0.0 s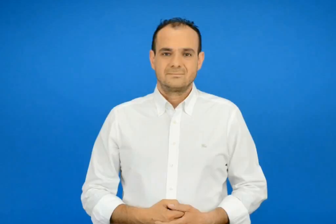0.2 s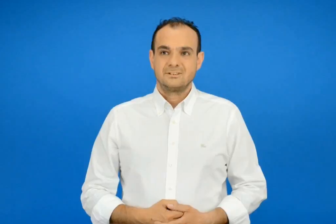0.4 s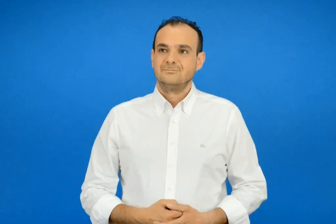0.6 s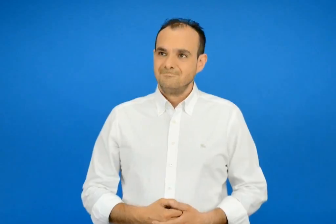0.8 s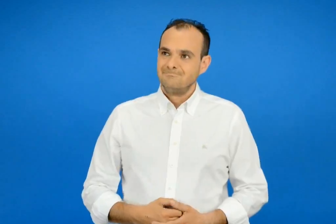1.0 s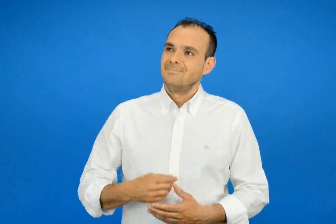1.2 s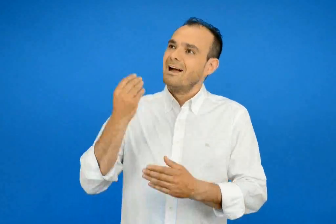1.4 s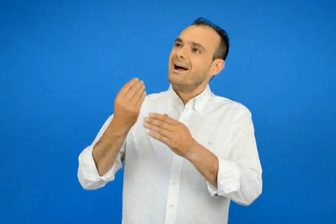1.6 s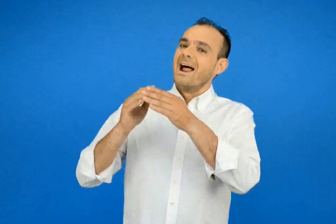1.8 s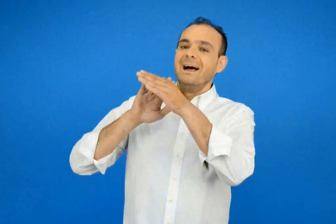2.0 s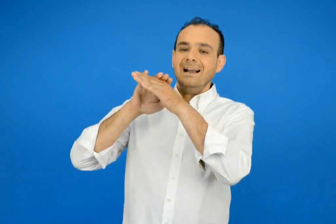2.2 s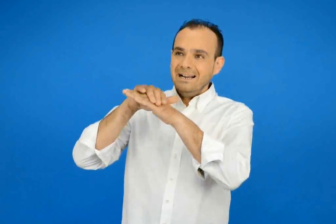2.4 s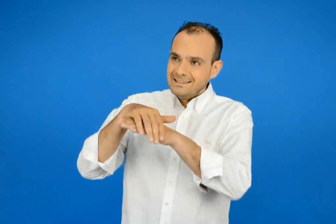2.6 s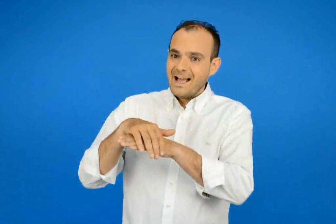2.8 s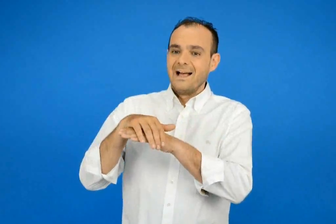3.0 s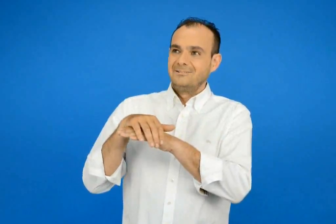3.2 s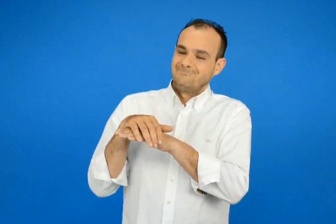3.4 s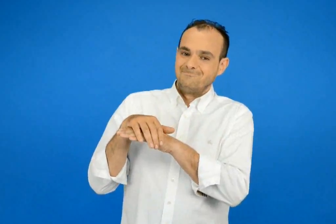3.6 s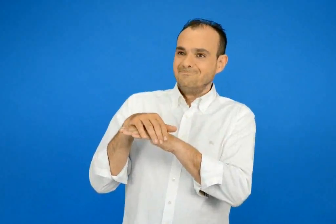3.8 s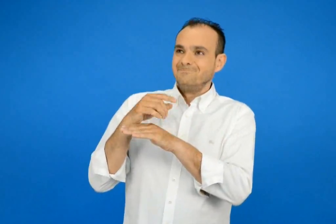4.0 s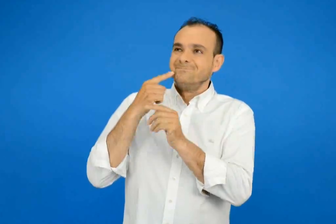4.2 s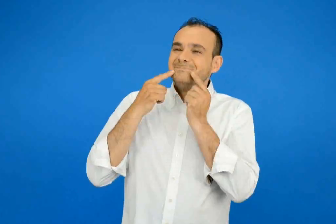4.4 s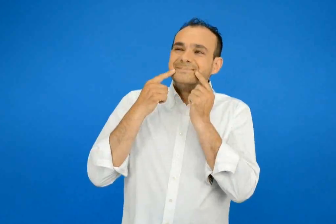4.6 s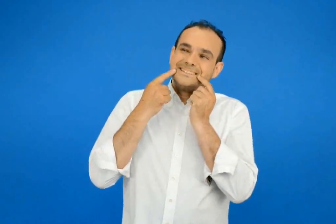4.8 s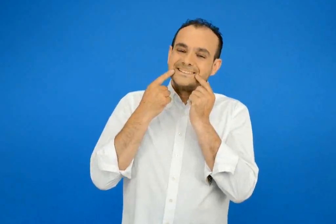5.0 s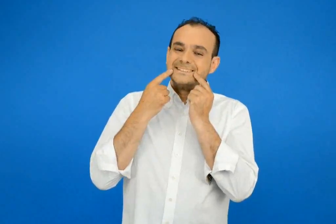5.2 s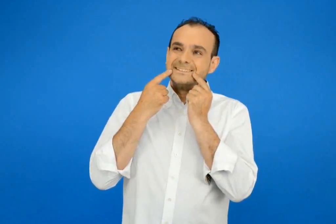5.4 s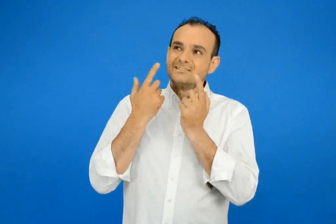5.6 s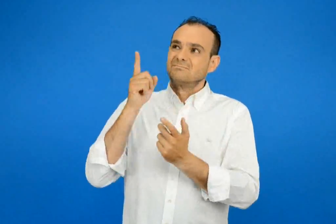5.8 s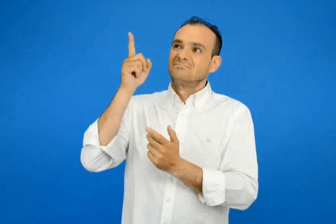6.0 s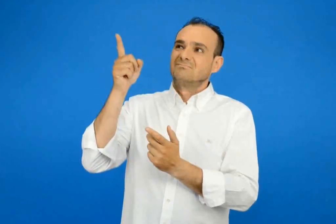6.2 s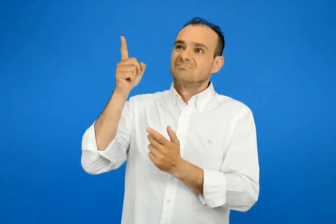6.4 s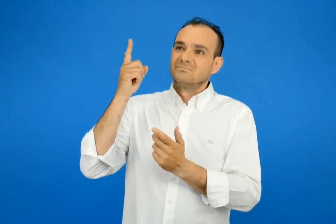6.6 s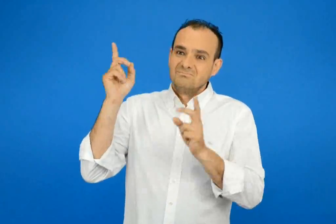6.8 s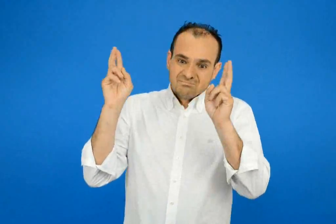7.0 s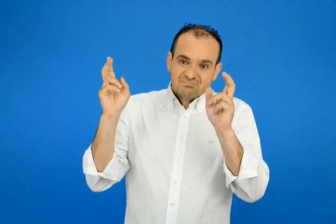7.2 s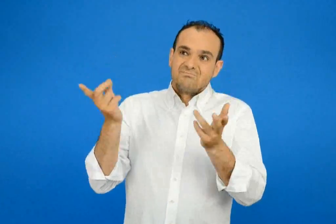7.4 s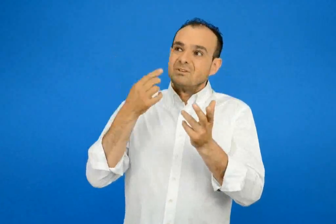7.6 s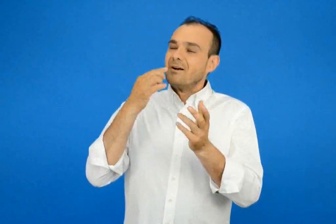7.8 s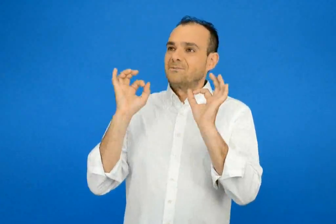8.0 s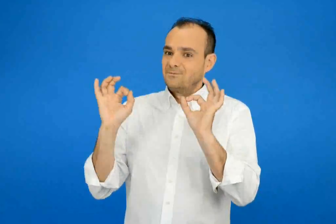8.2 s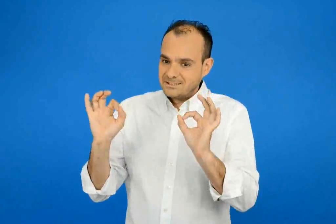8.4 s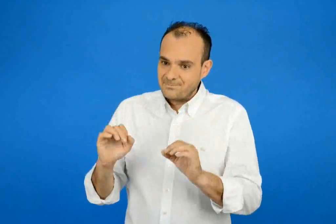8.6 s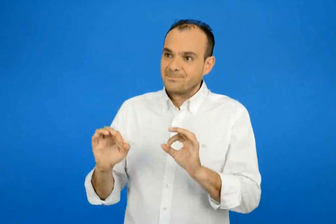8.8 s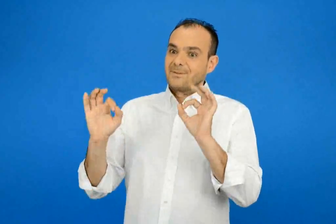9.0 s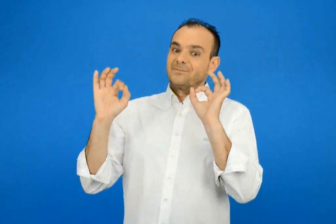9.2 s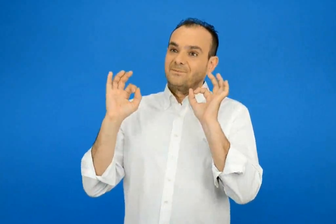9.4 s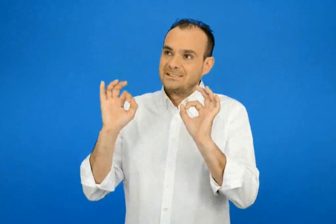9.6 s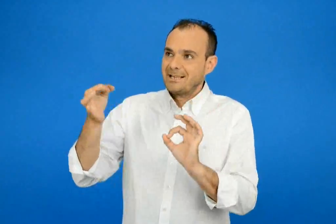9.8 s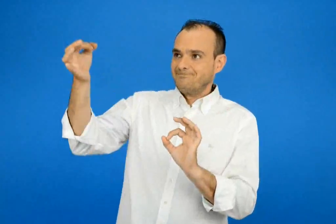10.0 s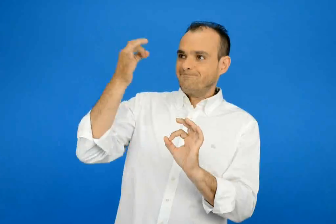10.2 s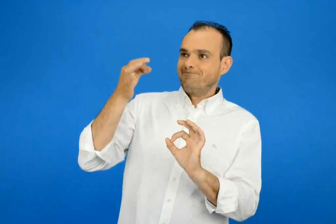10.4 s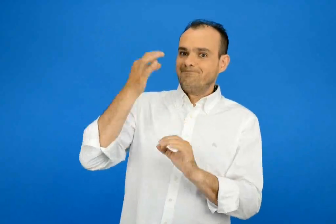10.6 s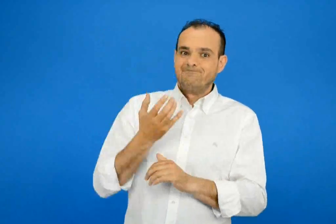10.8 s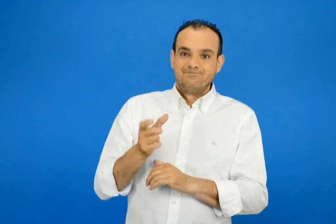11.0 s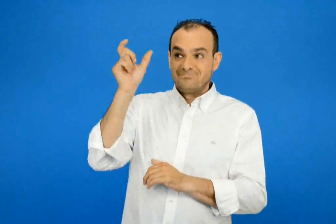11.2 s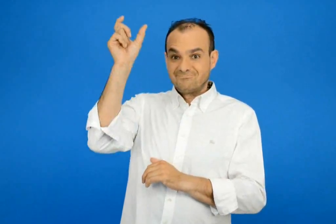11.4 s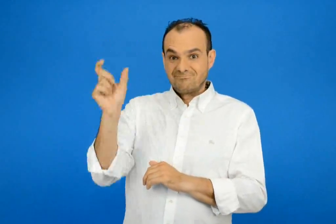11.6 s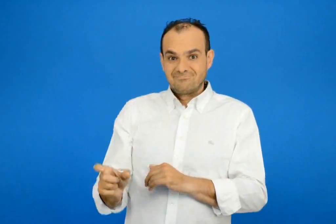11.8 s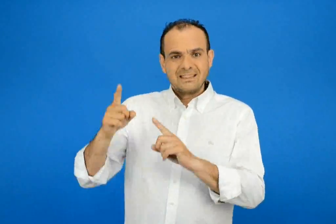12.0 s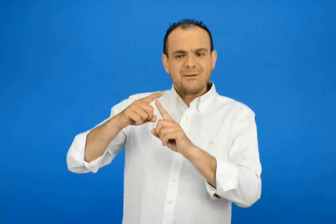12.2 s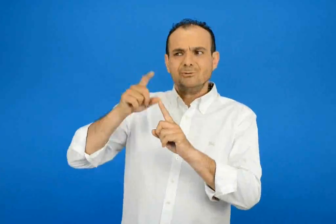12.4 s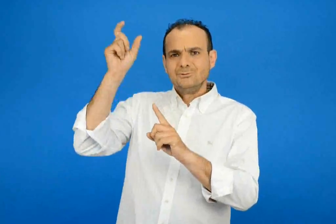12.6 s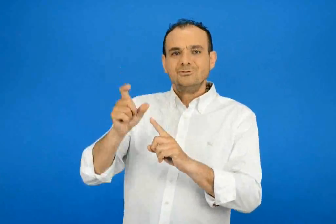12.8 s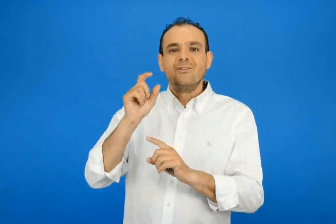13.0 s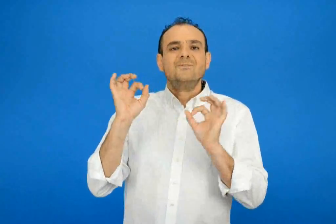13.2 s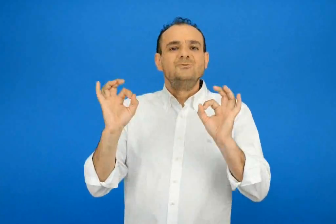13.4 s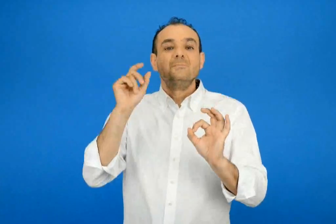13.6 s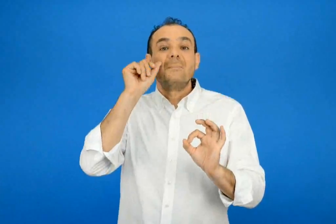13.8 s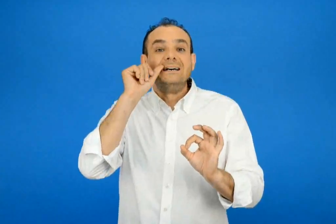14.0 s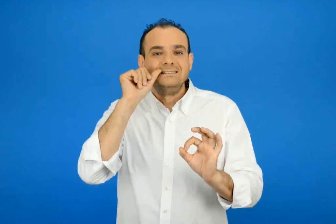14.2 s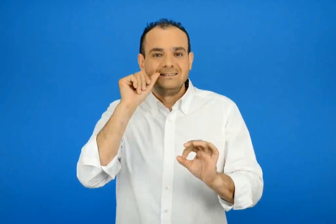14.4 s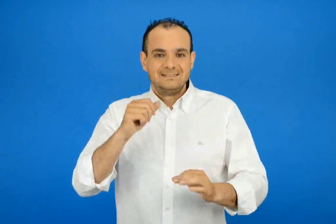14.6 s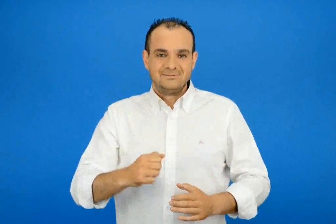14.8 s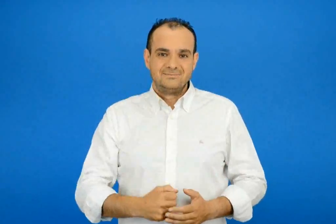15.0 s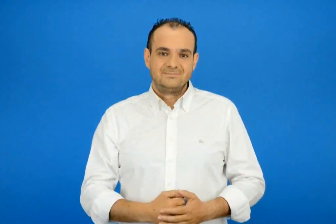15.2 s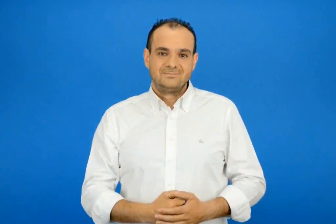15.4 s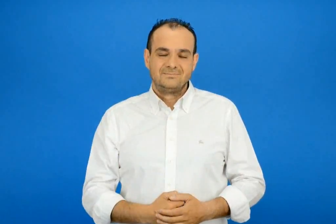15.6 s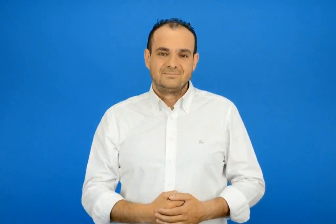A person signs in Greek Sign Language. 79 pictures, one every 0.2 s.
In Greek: καληνύχτα έγνεψε η μάτα και κρυφογέλασε όλο φυσικά και φυσικά έλεγε ο μπαμπάς φυσικομπαμπάς σκέτος
